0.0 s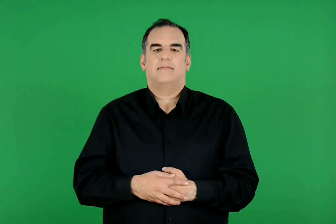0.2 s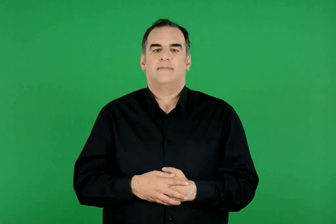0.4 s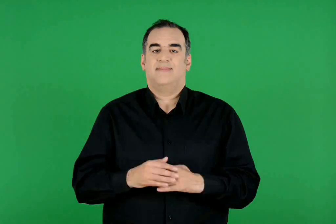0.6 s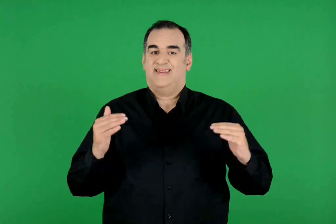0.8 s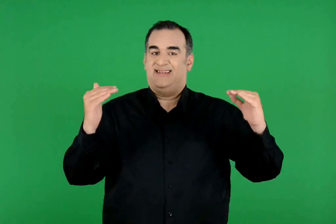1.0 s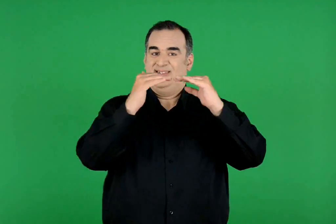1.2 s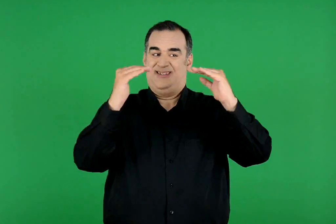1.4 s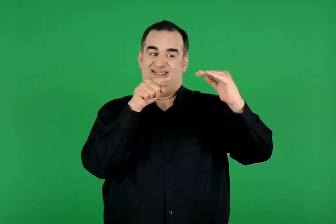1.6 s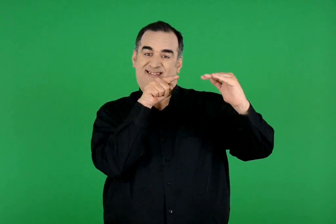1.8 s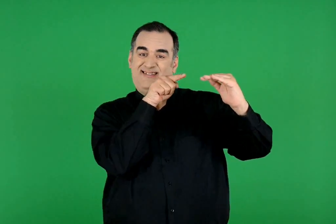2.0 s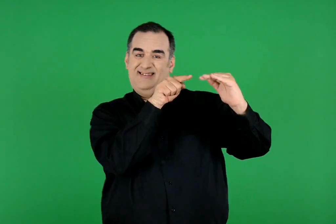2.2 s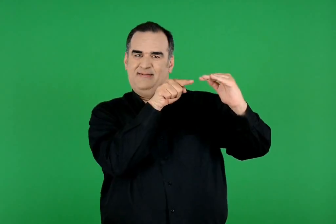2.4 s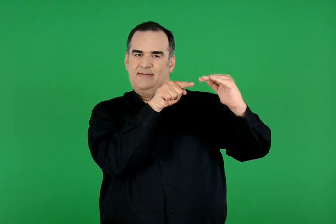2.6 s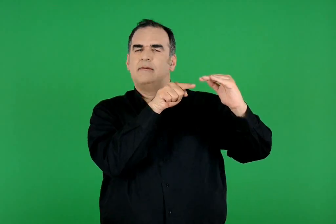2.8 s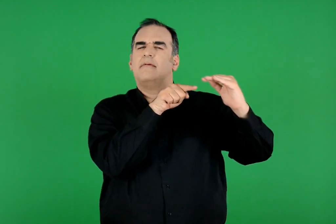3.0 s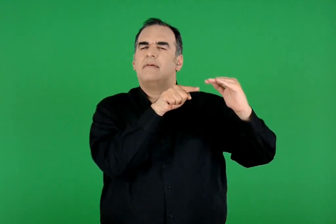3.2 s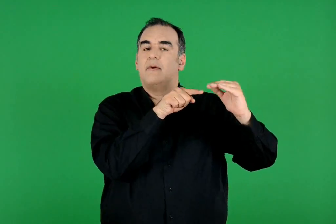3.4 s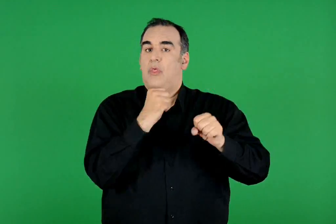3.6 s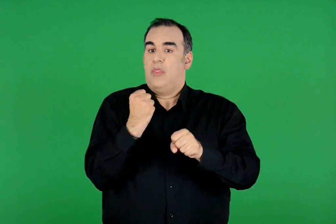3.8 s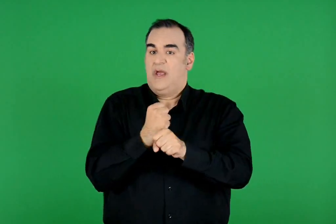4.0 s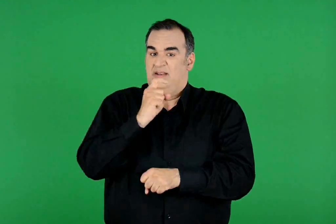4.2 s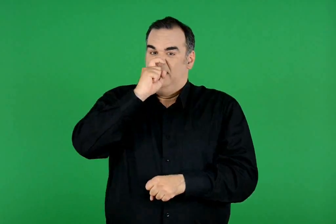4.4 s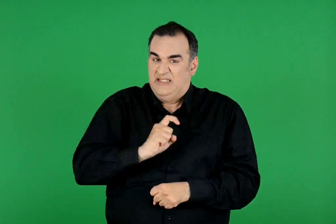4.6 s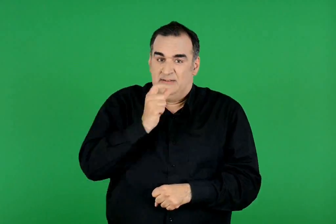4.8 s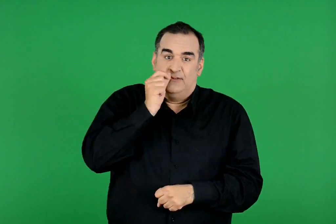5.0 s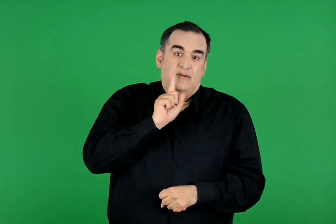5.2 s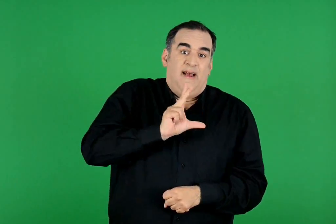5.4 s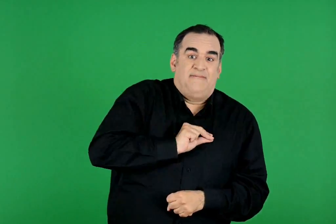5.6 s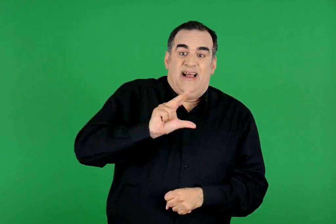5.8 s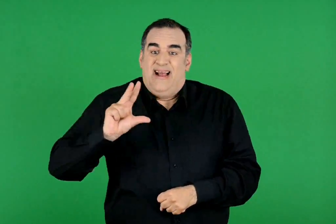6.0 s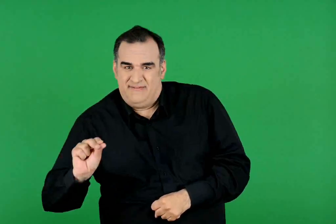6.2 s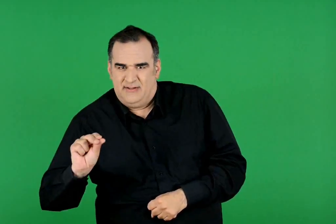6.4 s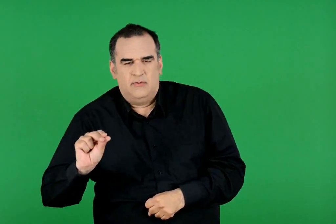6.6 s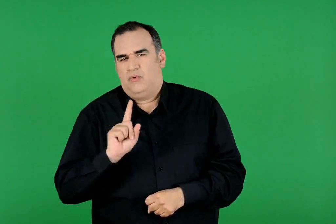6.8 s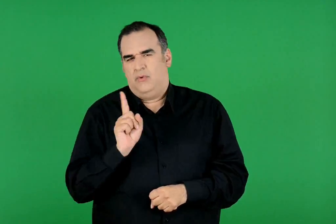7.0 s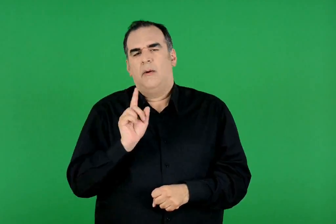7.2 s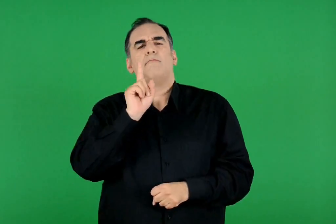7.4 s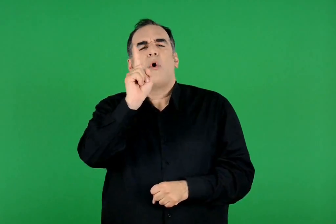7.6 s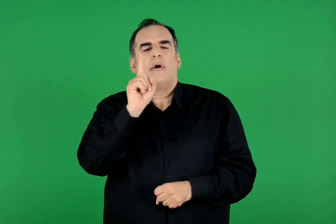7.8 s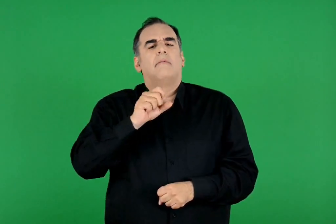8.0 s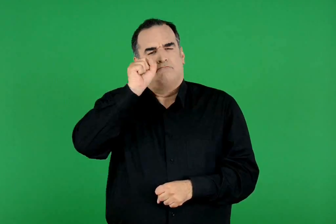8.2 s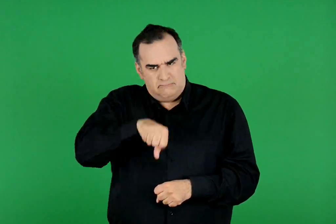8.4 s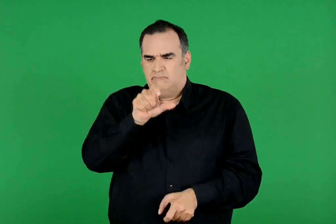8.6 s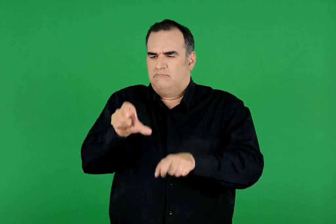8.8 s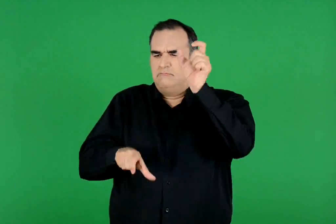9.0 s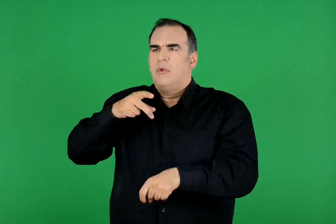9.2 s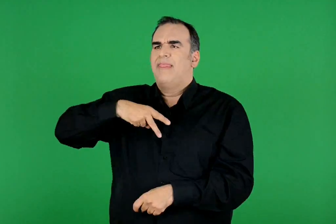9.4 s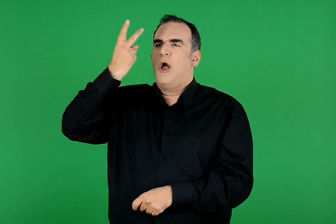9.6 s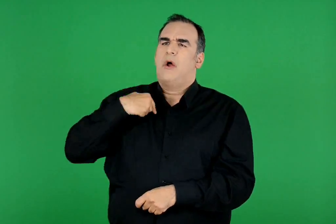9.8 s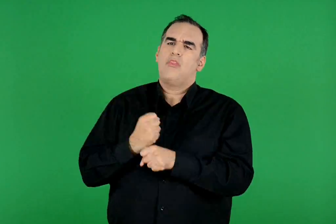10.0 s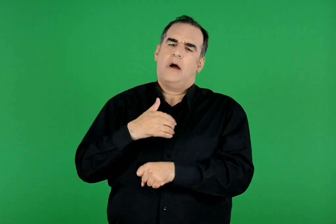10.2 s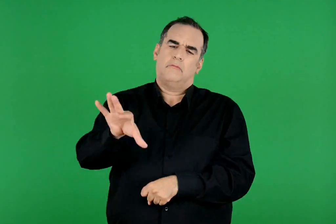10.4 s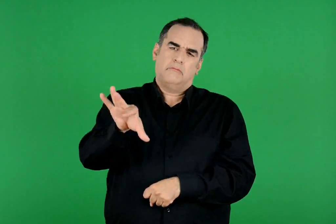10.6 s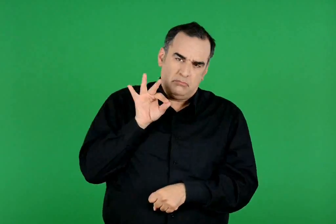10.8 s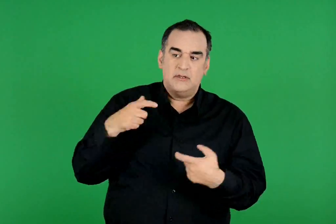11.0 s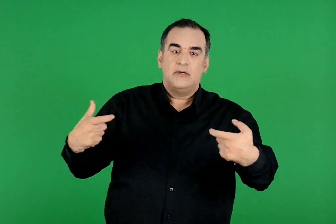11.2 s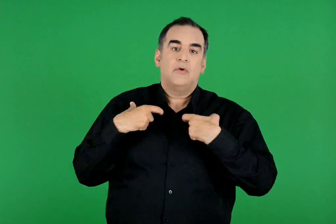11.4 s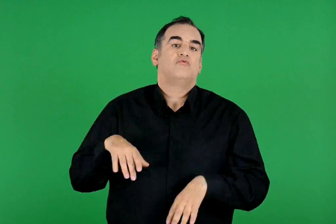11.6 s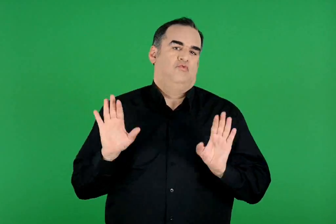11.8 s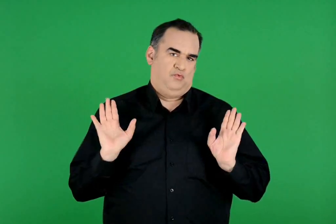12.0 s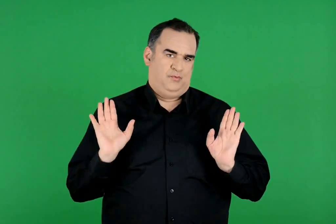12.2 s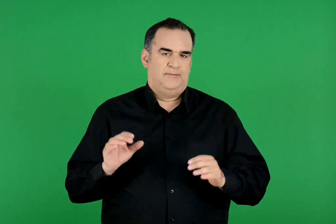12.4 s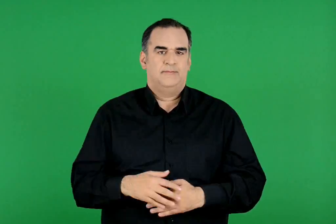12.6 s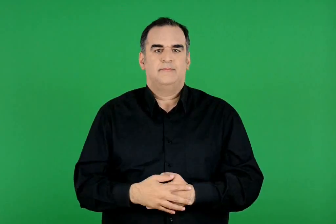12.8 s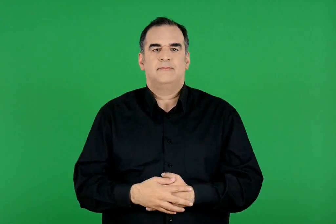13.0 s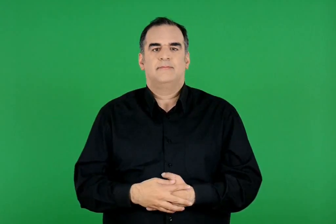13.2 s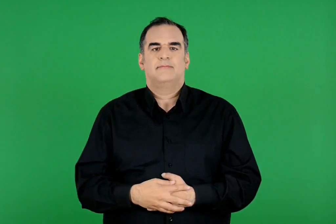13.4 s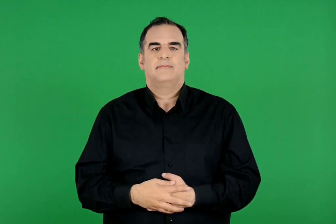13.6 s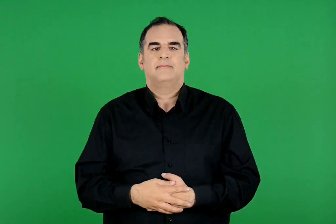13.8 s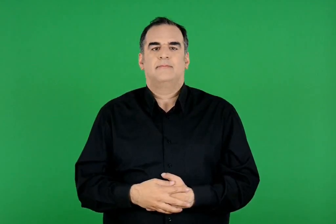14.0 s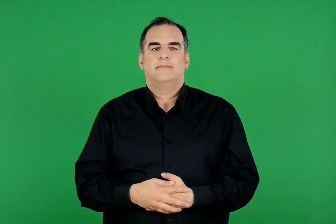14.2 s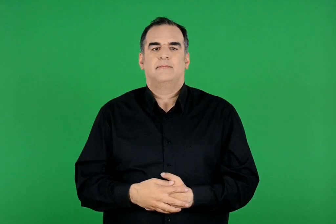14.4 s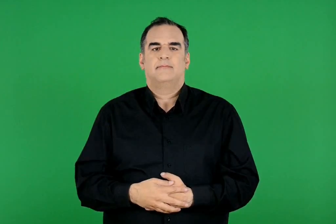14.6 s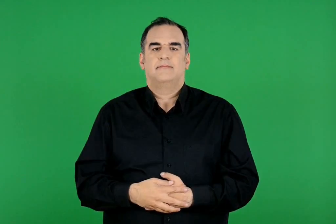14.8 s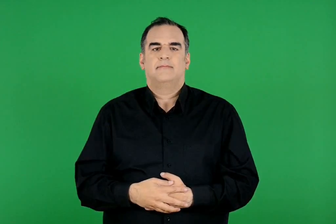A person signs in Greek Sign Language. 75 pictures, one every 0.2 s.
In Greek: ισότητα δε σημαίνει ότι γυναίκες και άντρες επιλέγουν πάντοτε να κάνουν τα ίδια πράγματα , αλλά ότι μπορούν να τα κάνουν εάν θέλουν , χωρίς να τους εμποδίζει κανείς
